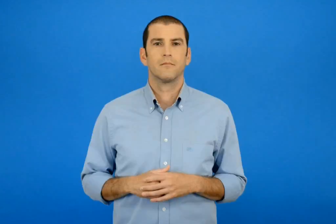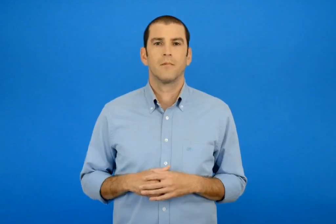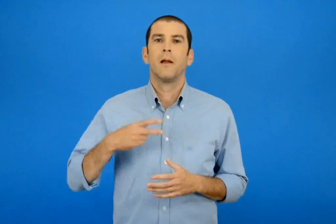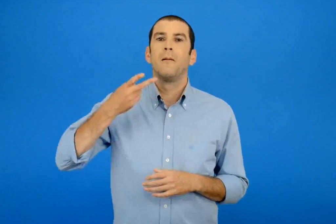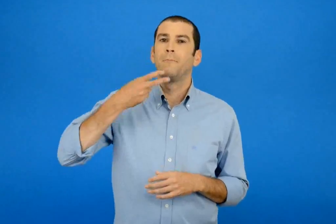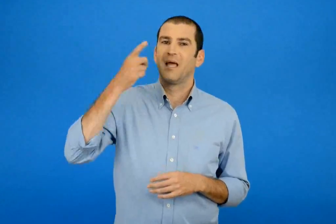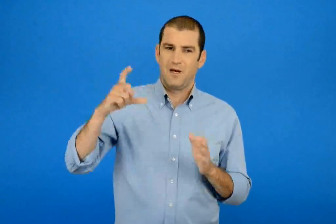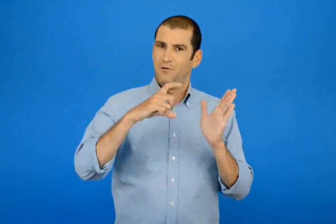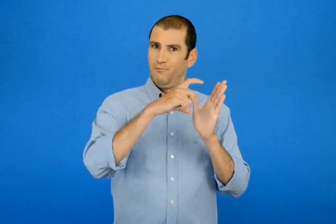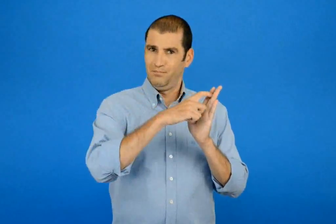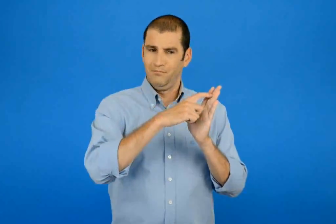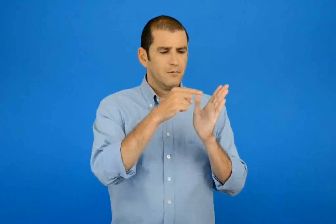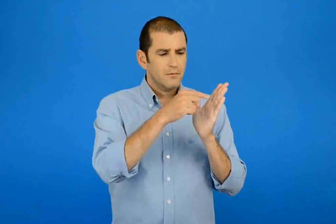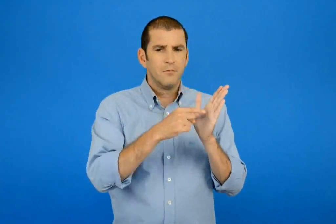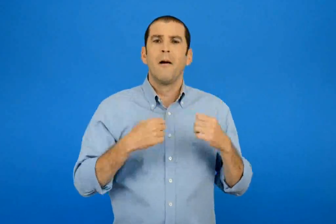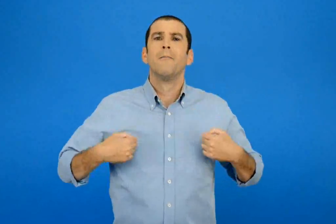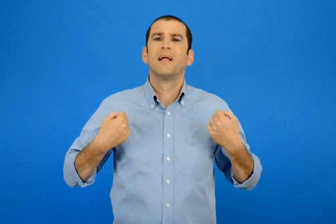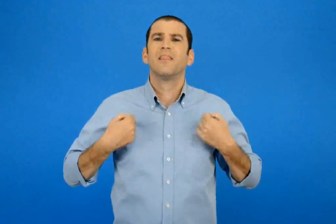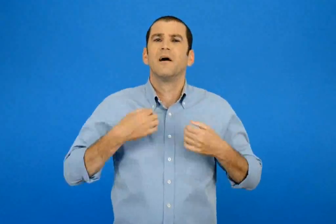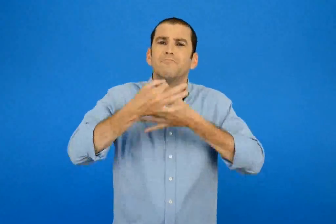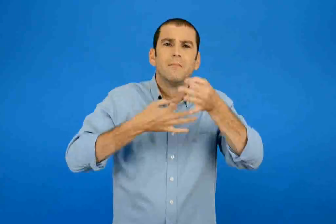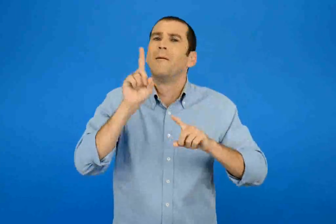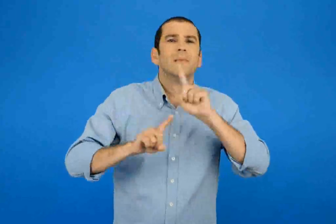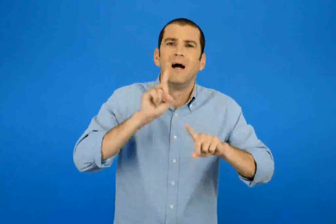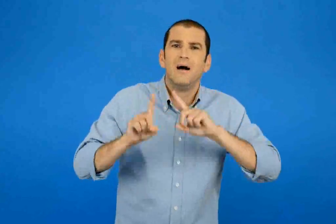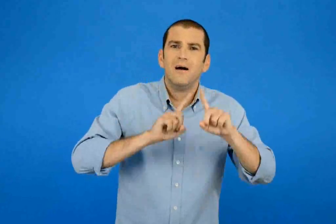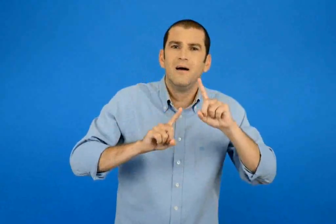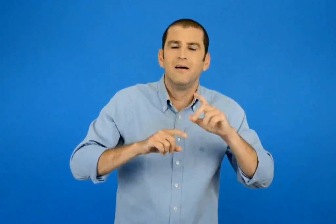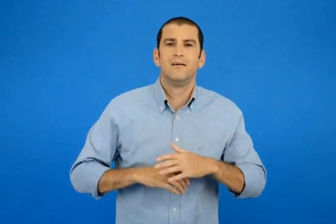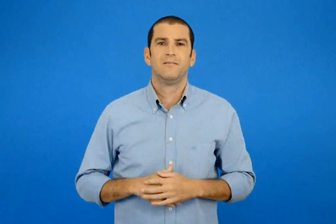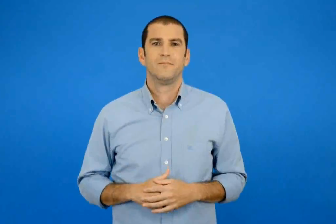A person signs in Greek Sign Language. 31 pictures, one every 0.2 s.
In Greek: ποιά παιχνίδια αναφέρει το ποίημα ;
